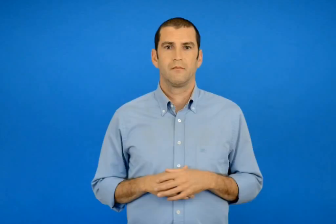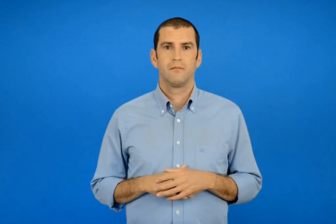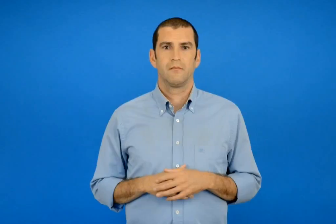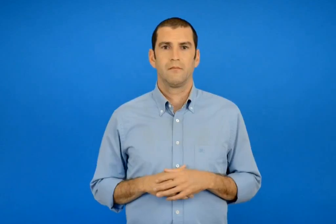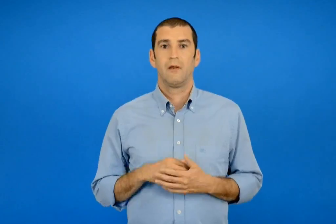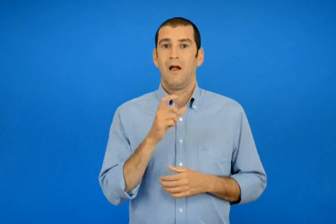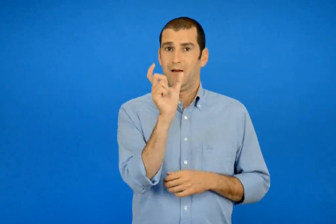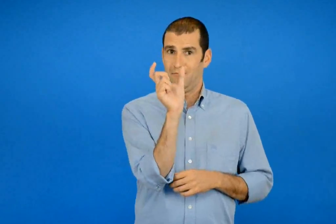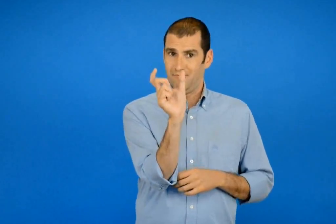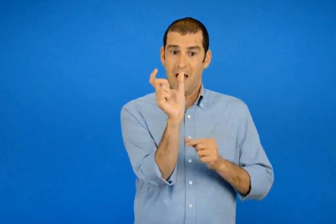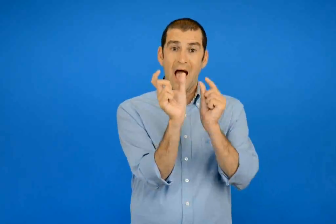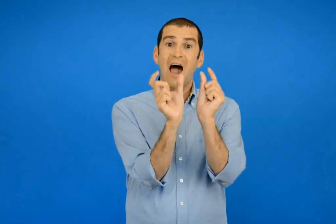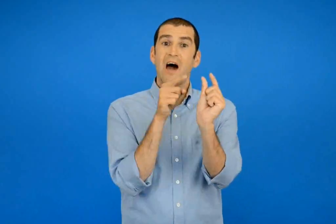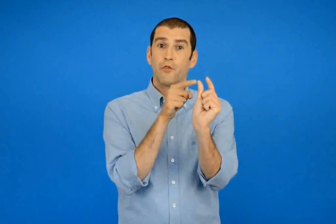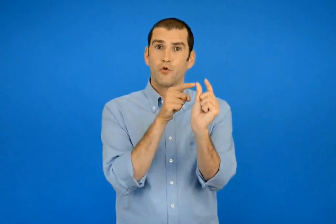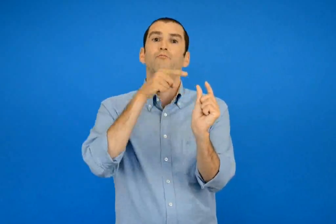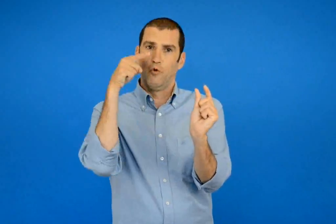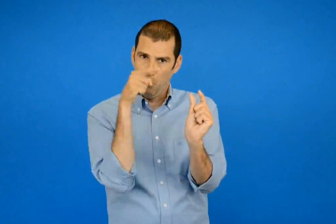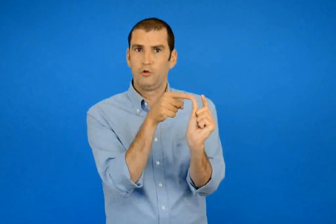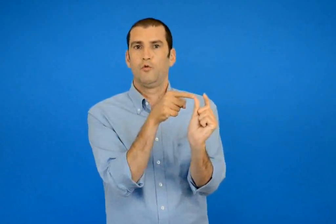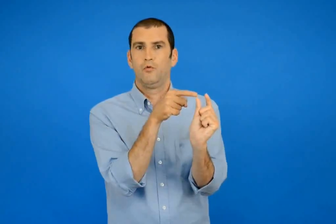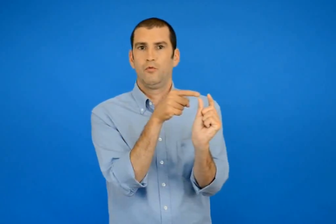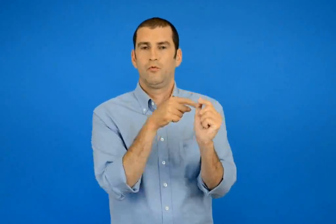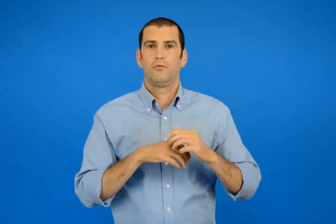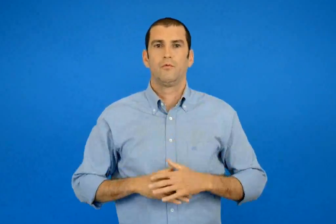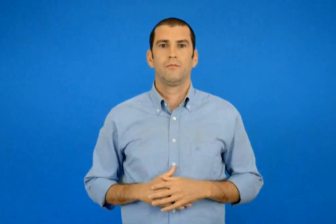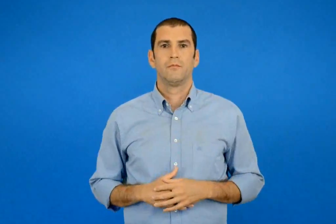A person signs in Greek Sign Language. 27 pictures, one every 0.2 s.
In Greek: το οριστικό άρθρο
